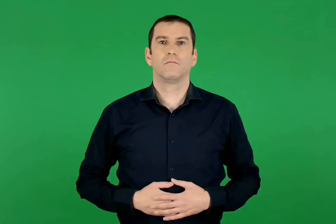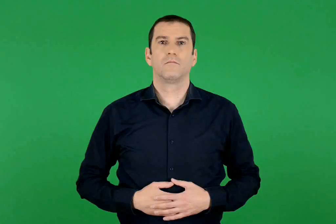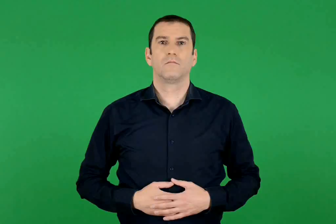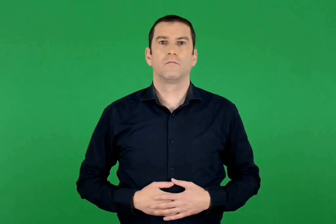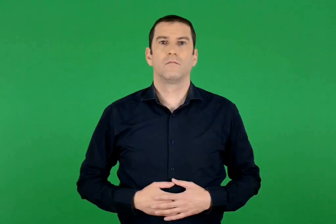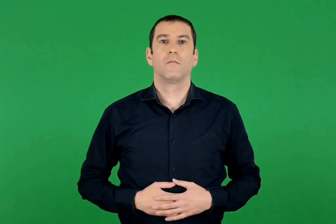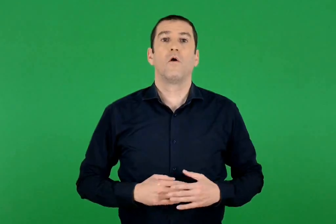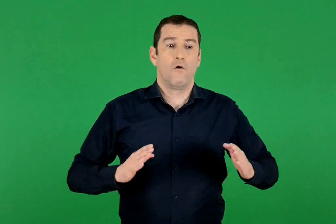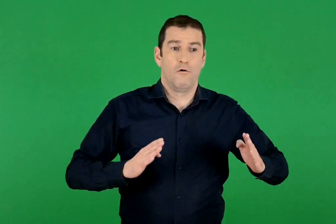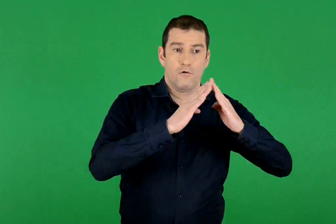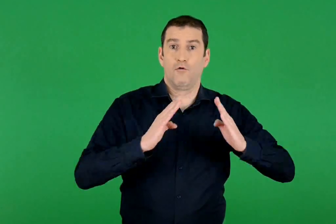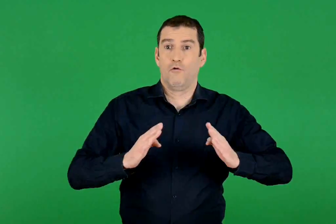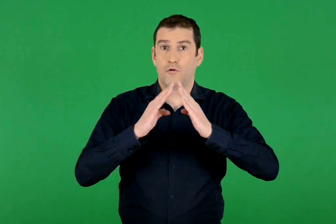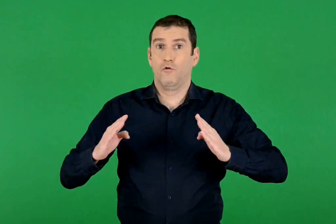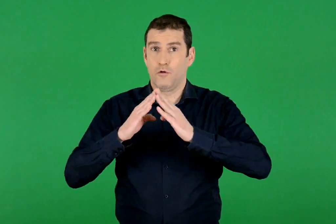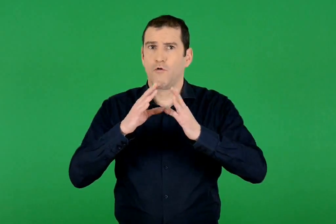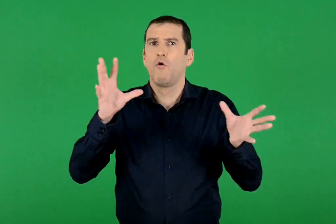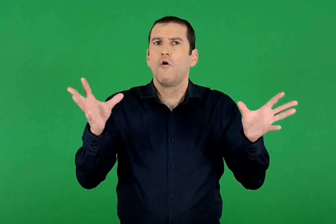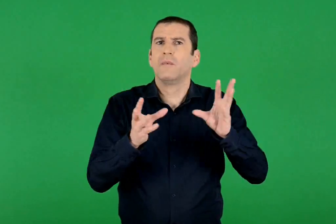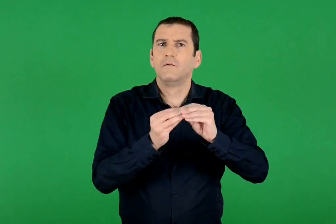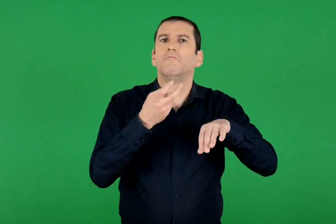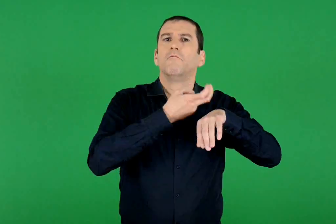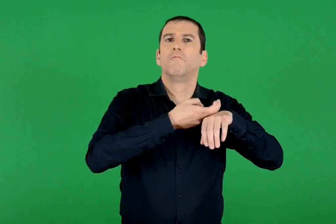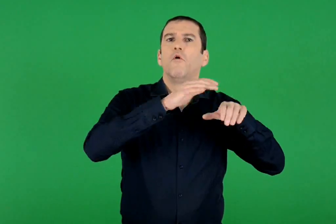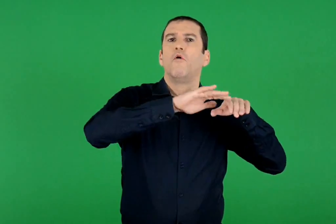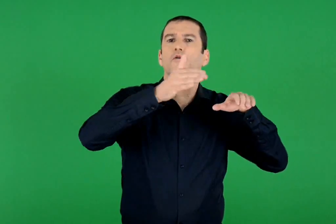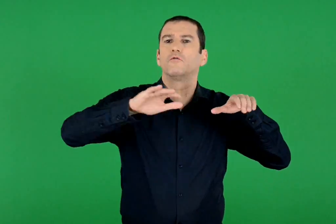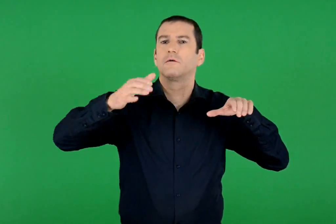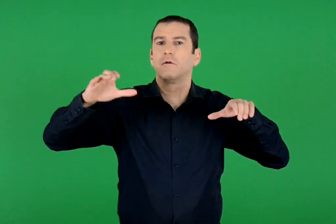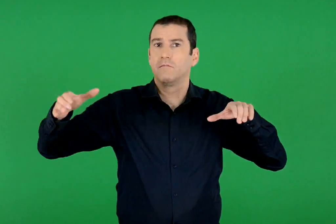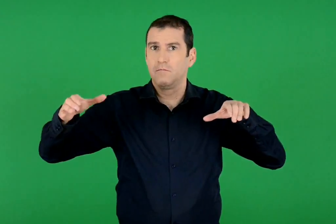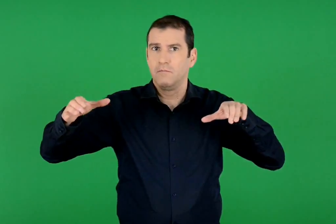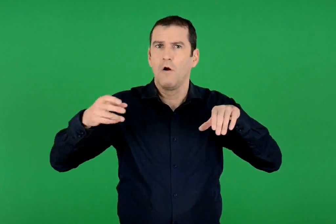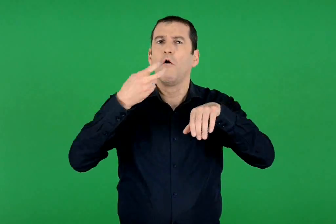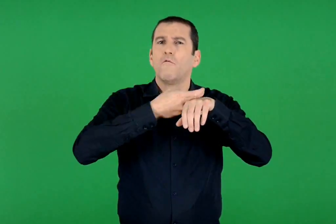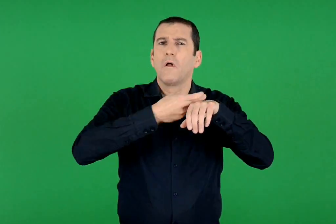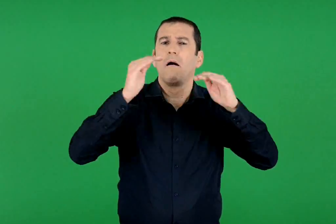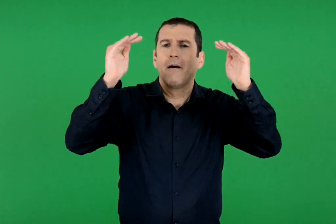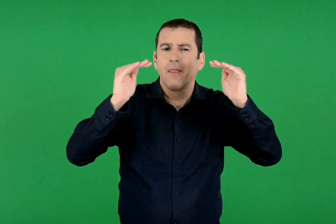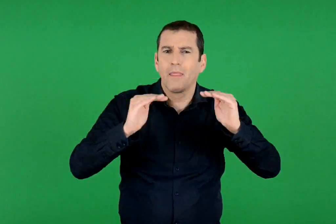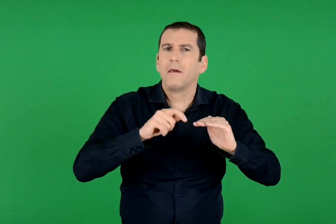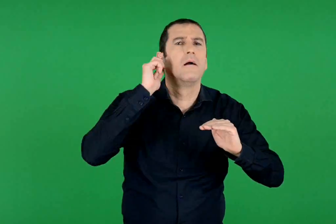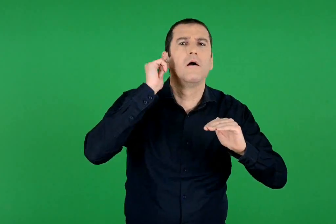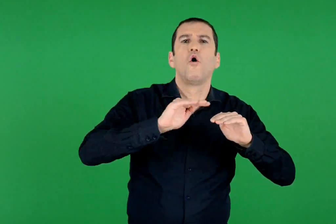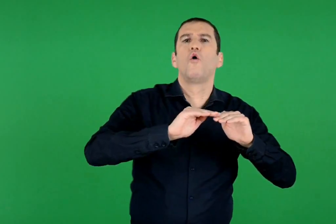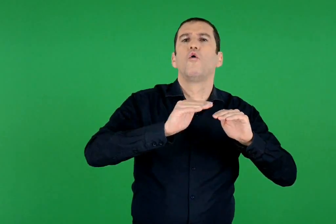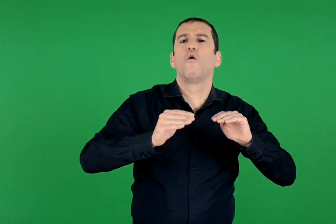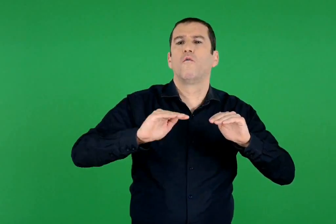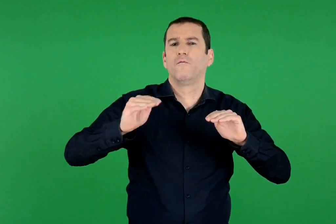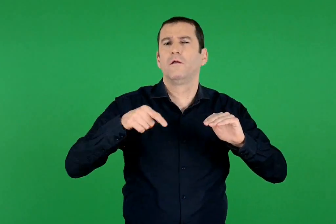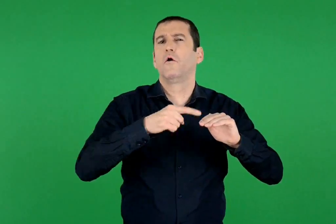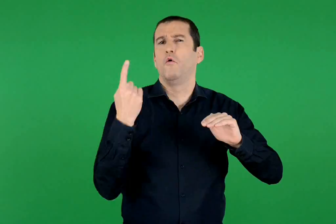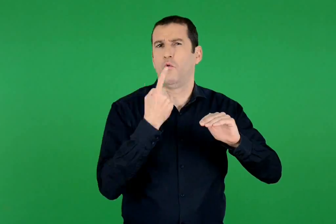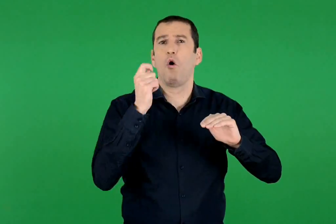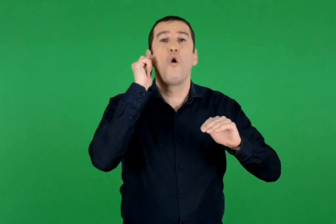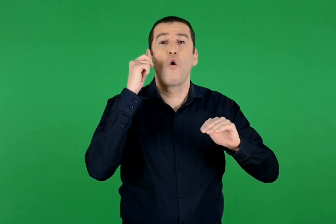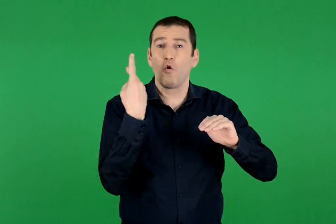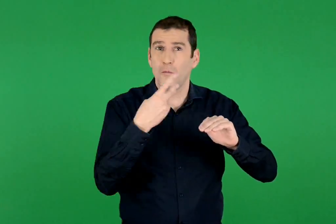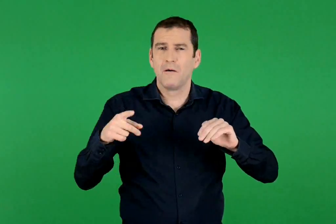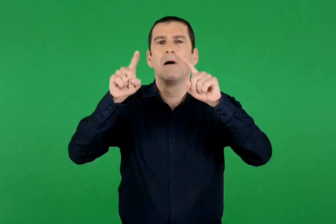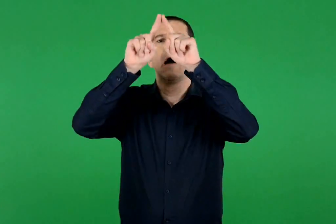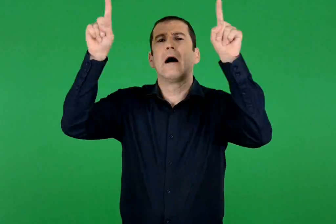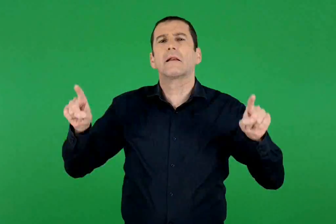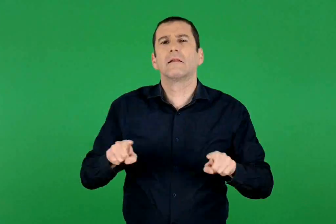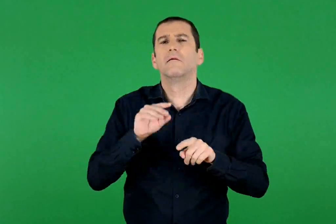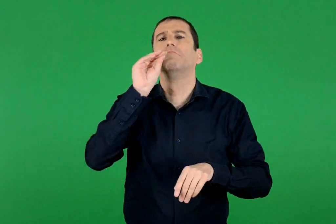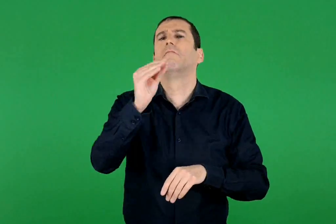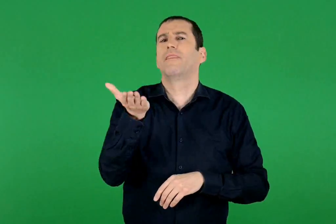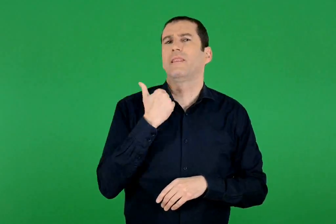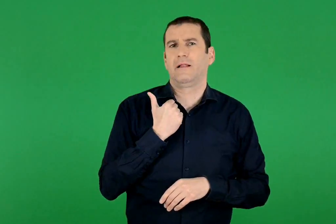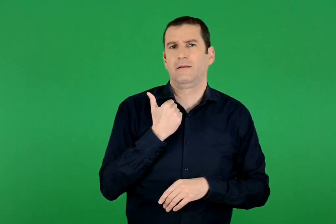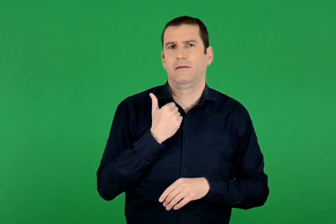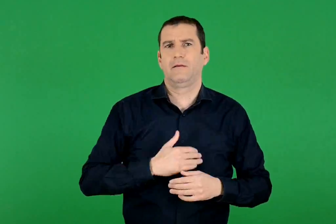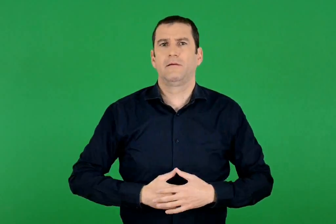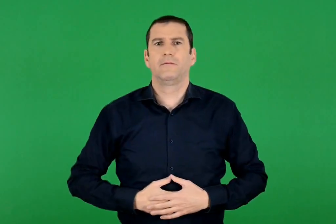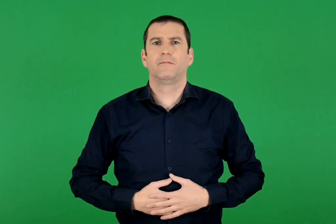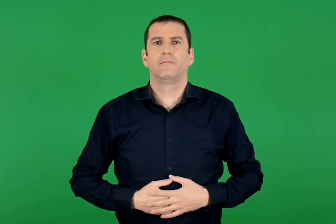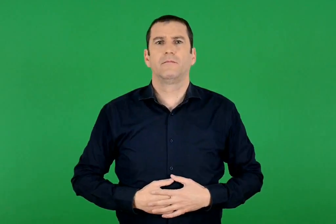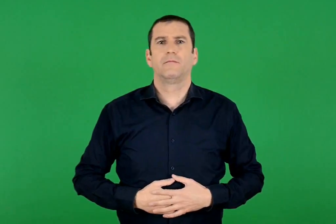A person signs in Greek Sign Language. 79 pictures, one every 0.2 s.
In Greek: πολλά όρη στη σειρά αποτελούν μια οροσειρά. τα χαμηλότερα βουνά είναι οι λόφοι και συνήθως τα ονόματά τους δεν τα βρίσκουμε στον χάρτη
